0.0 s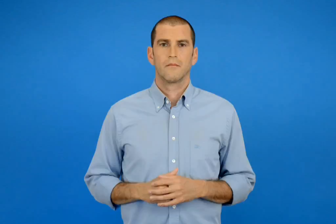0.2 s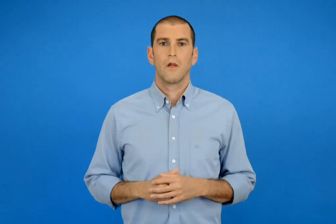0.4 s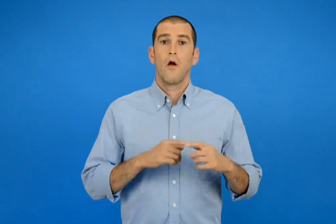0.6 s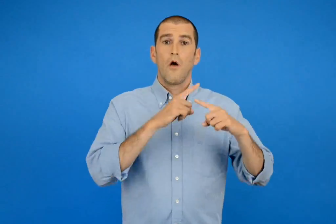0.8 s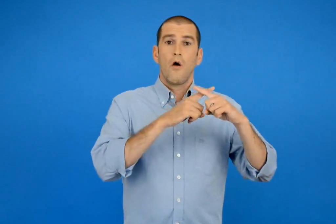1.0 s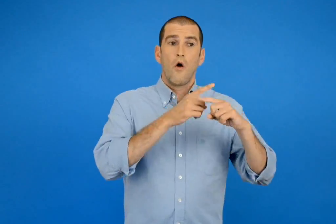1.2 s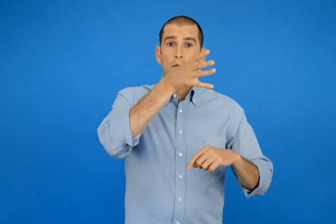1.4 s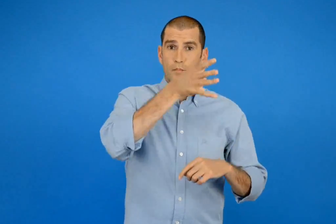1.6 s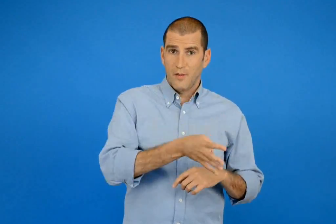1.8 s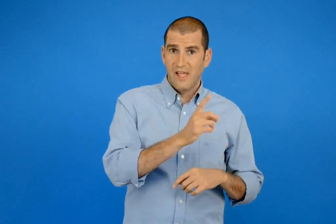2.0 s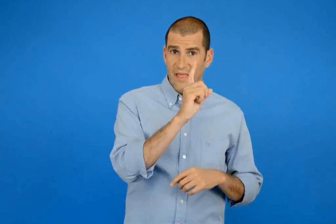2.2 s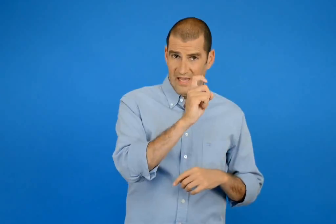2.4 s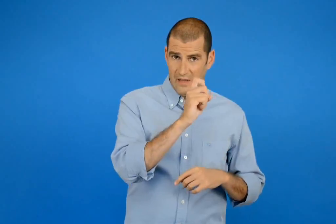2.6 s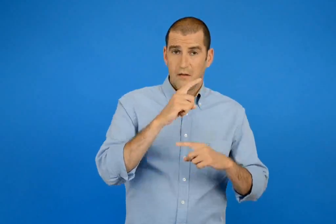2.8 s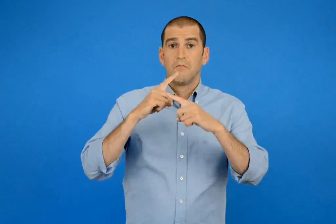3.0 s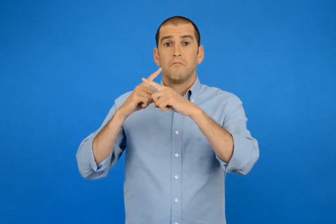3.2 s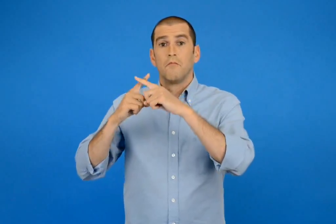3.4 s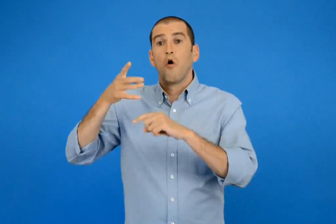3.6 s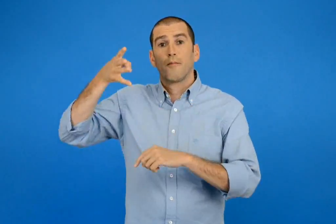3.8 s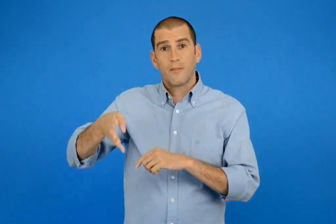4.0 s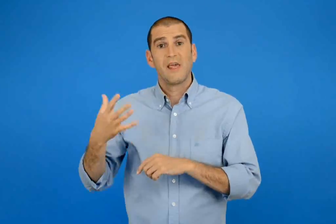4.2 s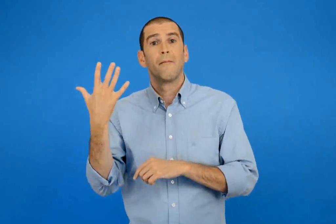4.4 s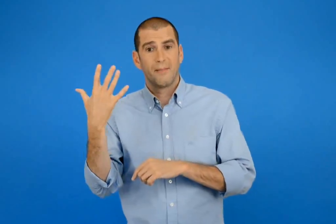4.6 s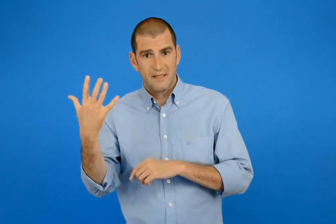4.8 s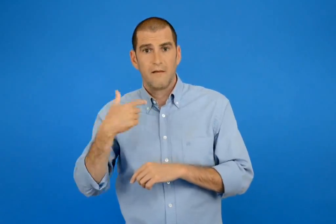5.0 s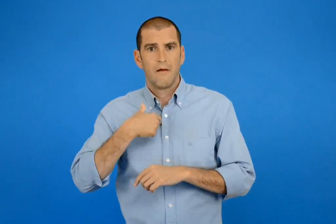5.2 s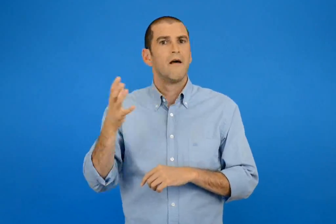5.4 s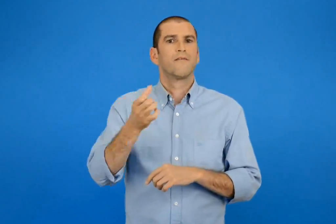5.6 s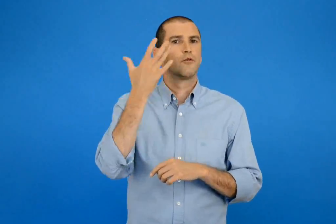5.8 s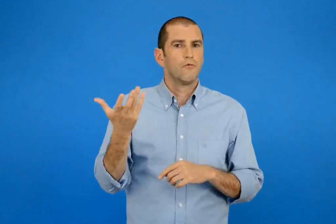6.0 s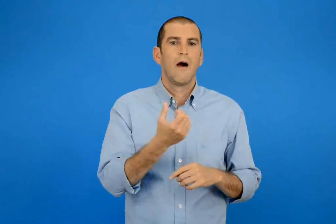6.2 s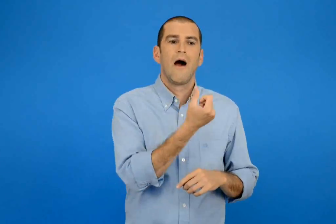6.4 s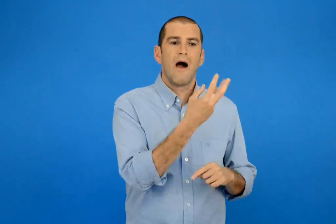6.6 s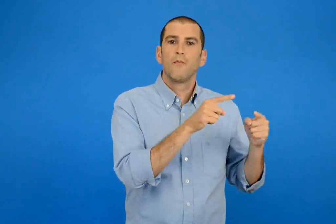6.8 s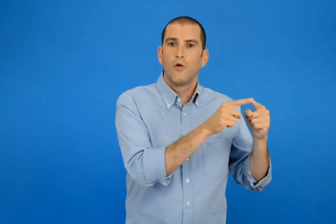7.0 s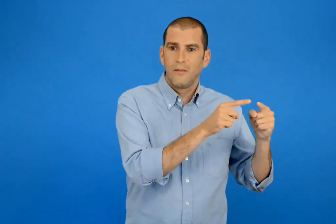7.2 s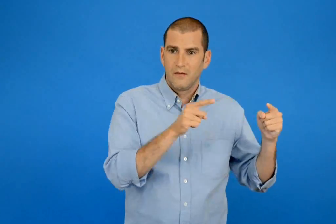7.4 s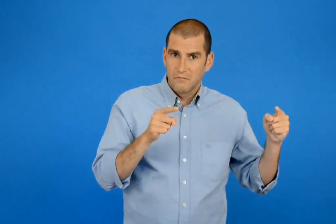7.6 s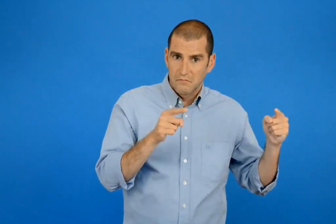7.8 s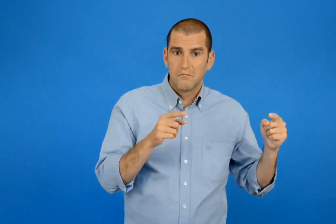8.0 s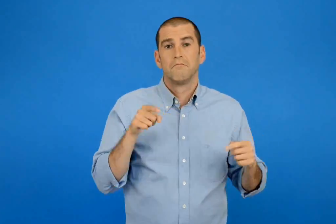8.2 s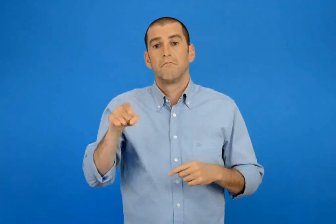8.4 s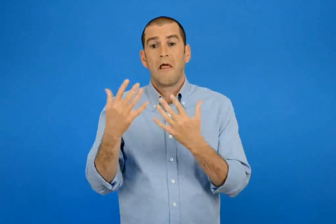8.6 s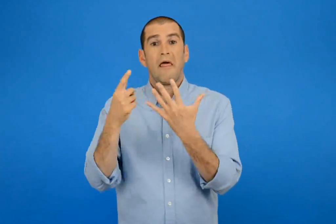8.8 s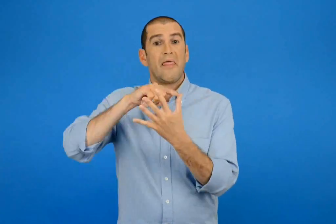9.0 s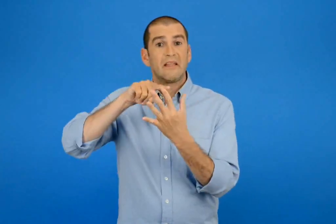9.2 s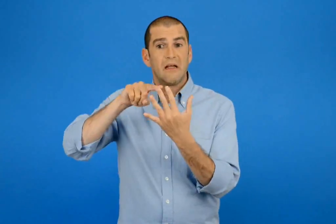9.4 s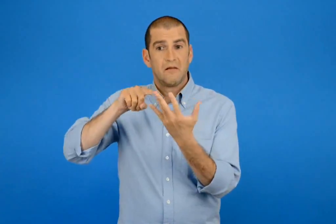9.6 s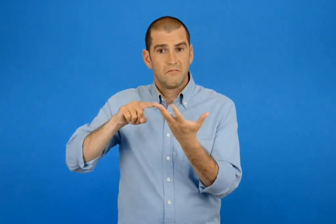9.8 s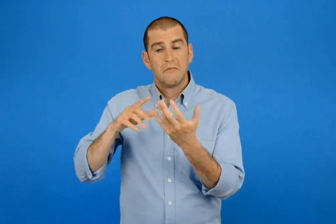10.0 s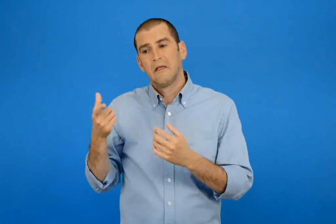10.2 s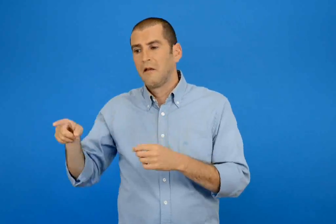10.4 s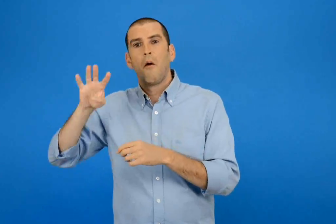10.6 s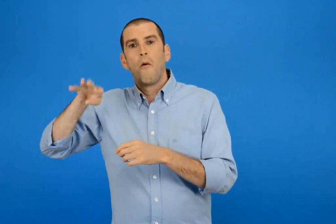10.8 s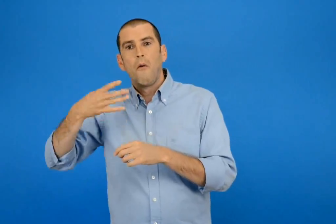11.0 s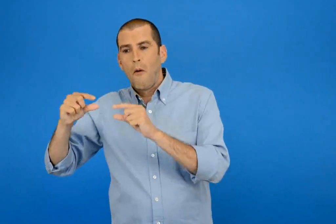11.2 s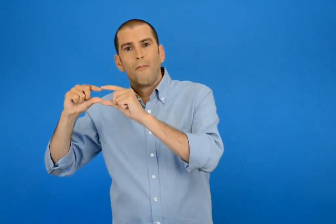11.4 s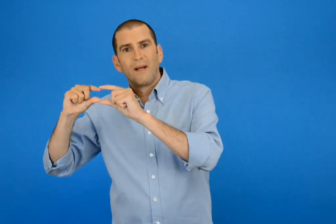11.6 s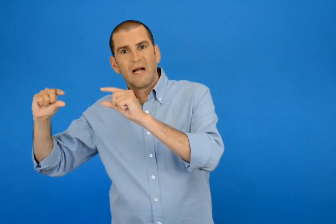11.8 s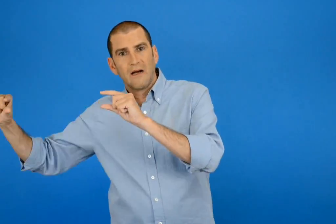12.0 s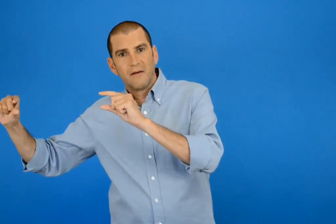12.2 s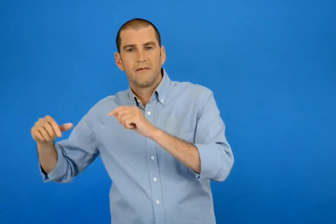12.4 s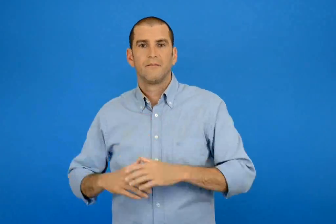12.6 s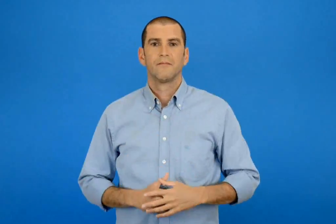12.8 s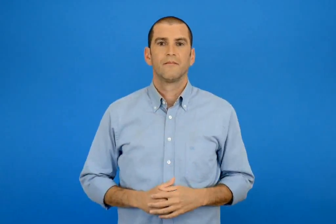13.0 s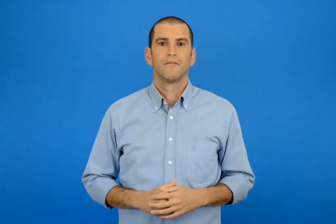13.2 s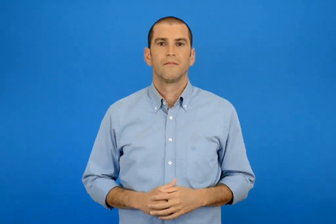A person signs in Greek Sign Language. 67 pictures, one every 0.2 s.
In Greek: βρίσκω με την αριθμογραμμή τα δάχτυλα και με τον πίνακα την προπαίδεια του 10 και την προπαίδεια του 5
